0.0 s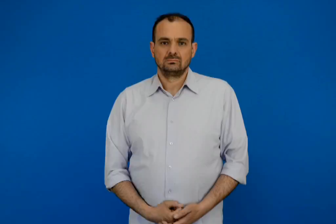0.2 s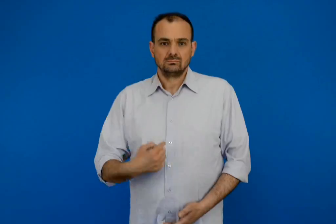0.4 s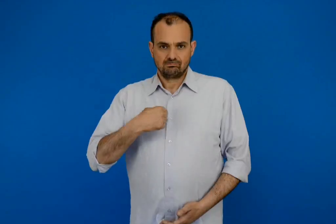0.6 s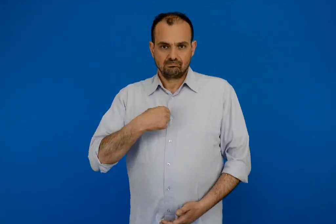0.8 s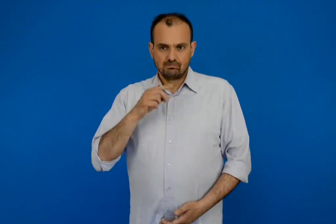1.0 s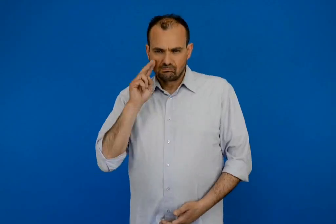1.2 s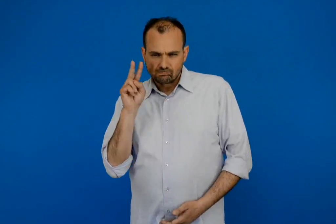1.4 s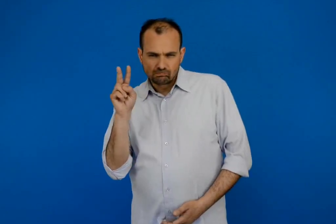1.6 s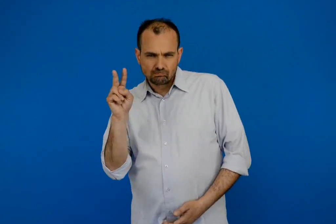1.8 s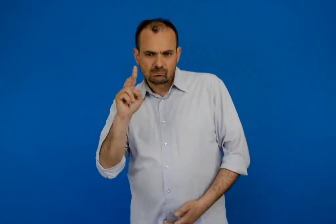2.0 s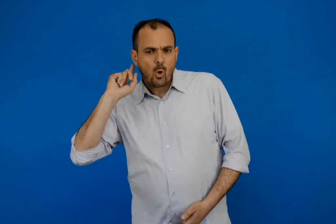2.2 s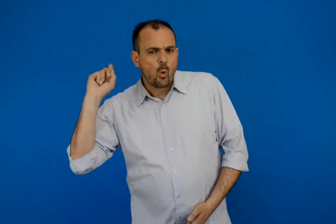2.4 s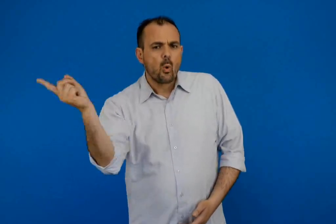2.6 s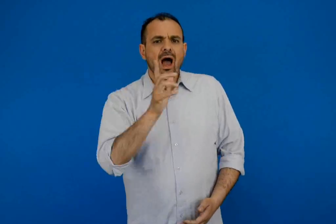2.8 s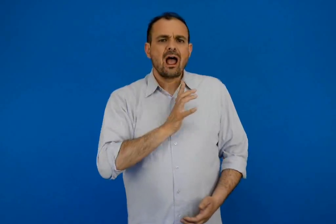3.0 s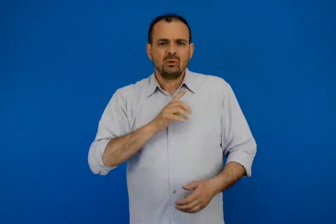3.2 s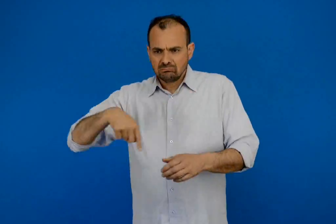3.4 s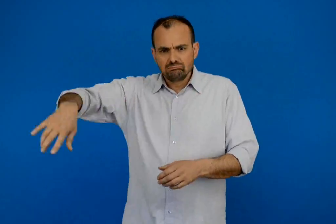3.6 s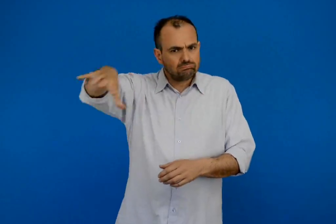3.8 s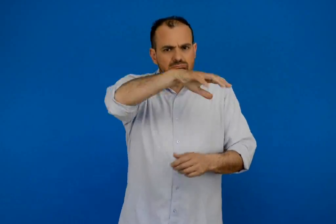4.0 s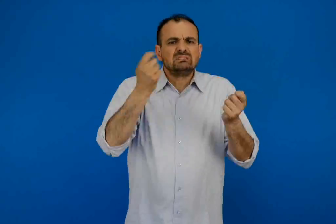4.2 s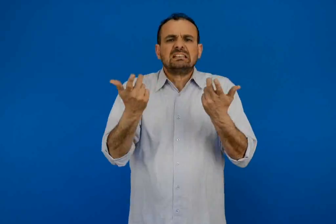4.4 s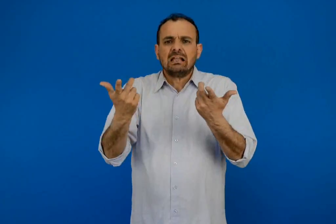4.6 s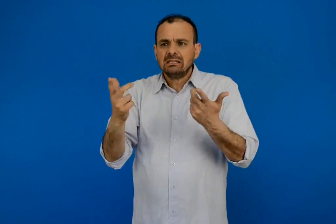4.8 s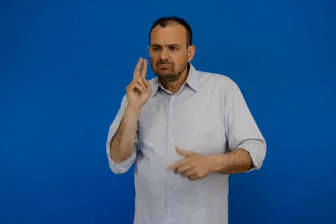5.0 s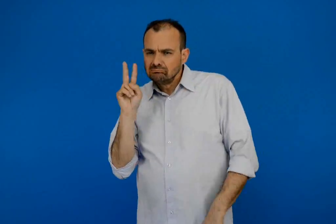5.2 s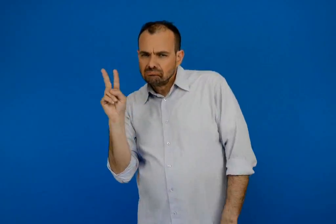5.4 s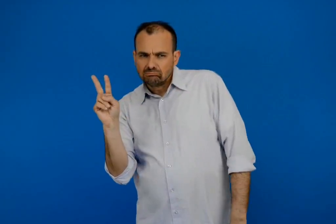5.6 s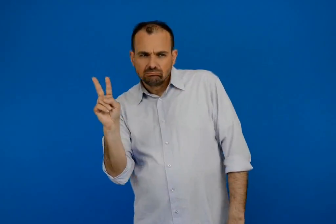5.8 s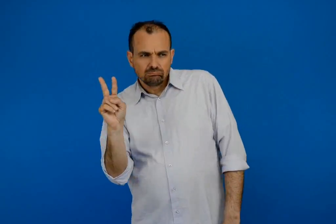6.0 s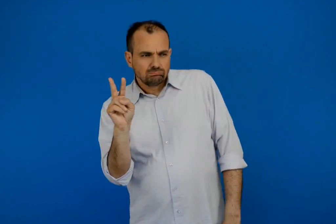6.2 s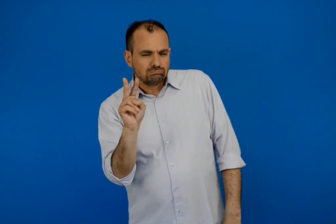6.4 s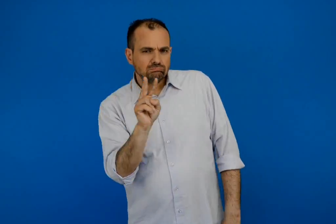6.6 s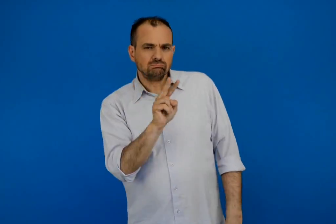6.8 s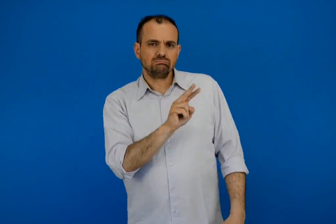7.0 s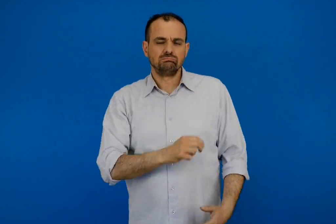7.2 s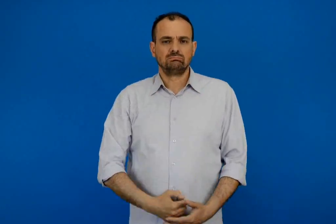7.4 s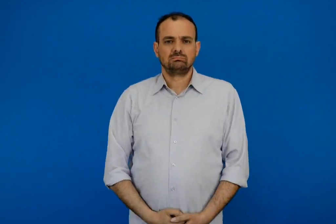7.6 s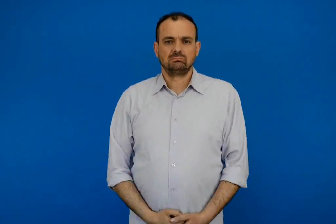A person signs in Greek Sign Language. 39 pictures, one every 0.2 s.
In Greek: παρατηρώ τι κάνουν οι άνθρωποι γύρω μου
